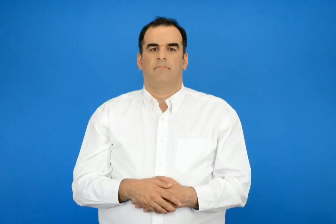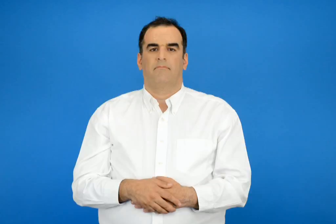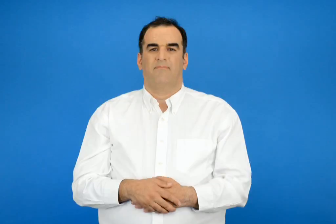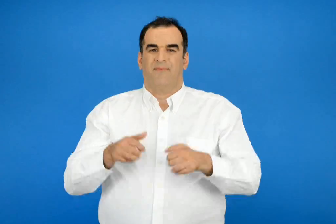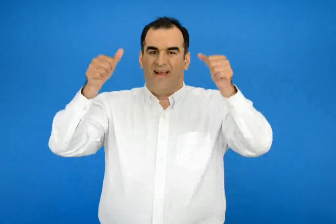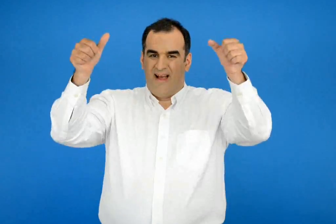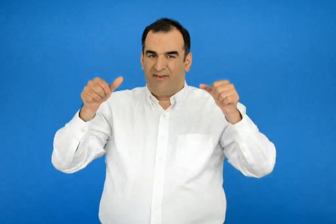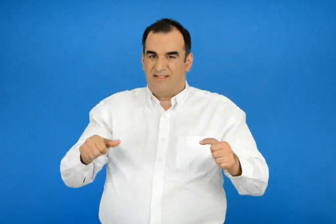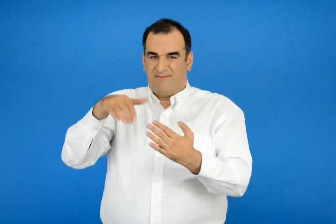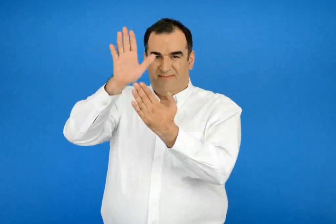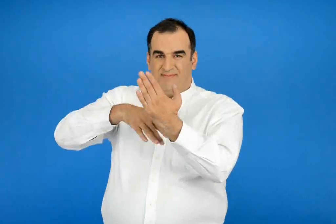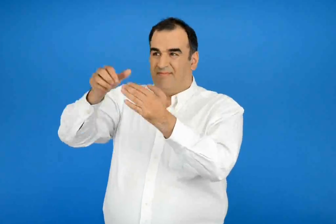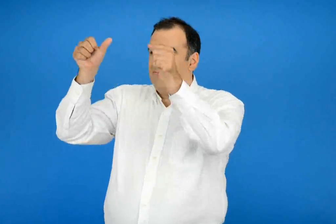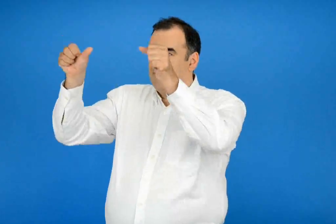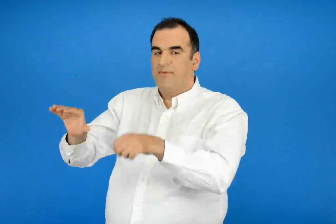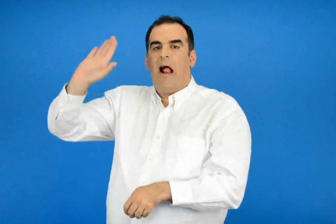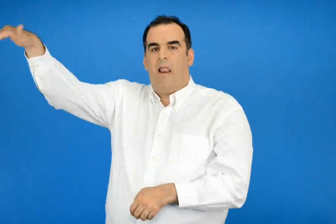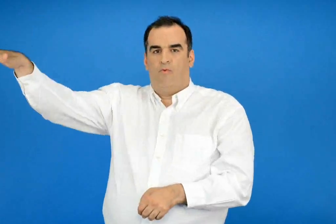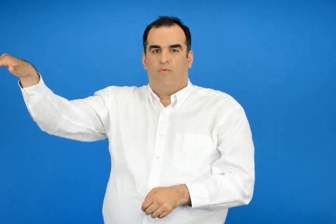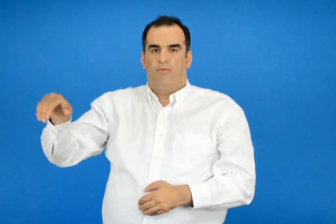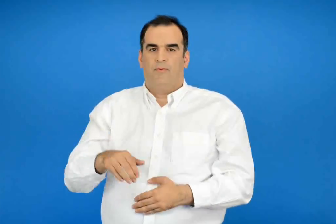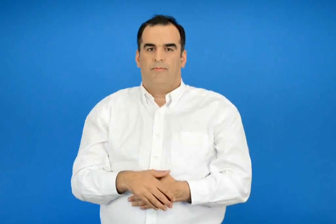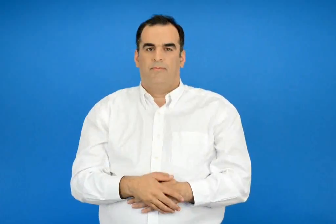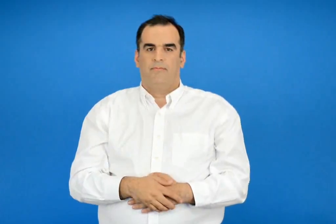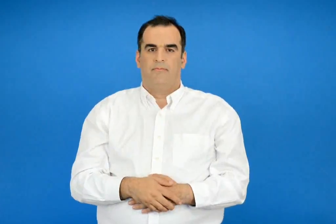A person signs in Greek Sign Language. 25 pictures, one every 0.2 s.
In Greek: ας κολλήσουμε την αφίσα μας αλλού
